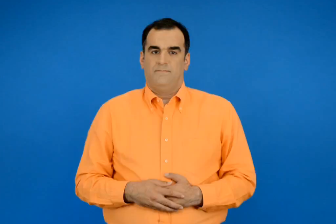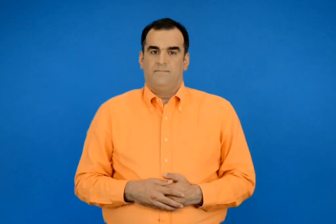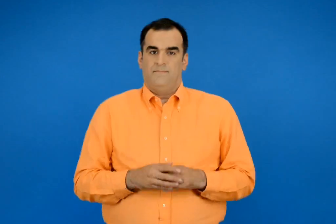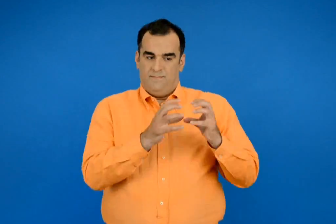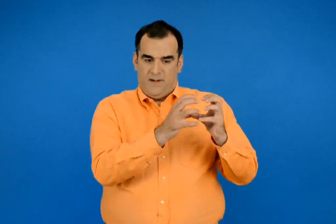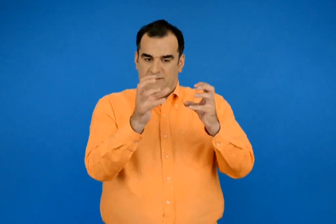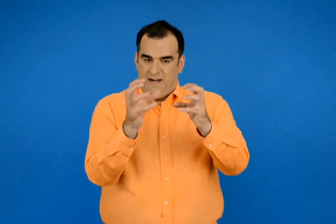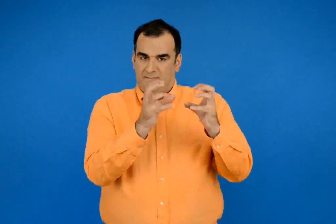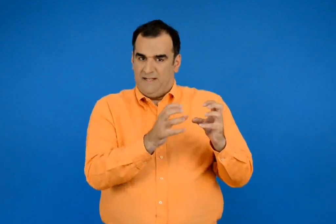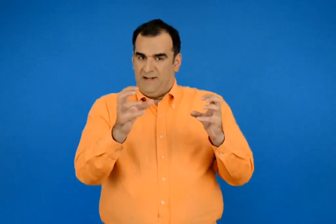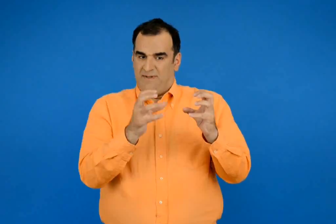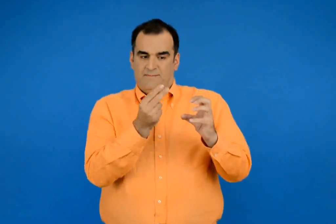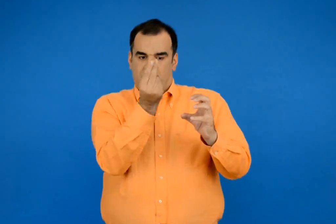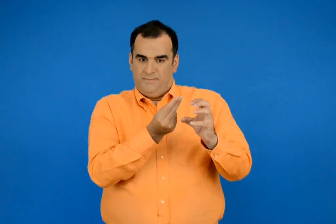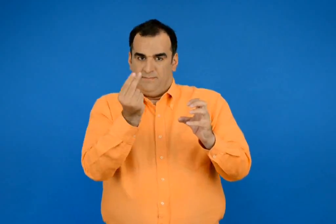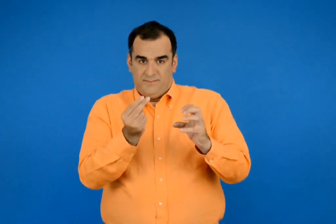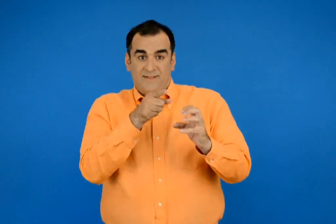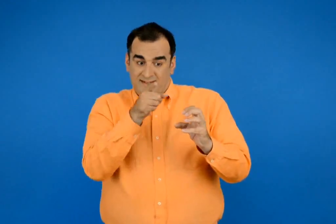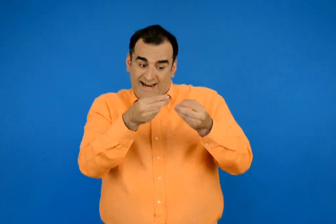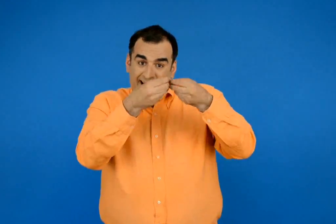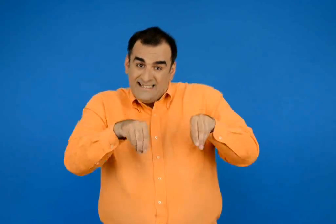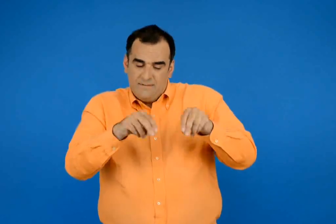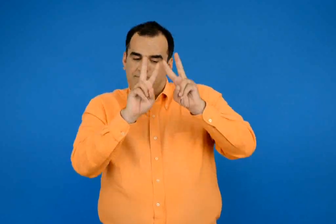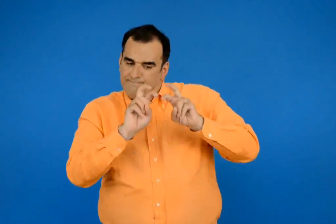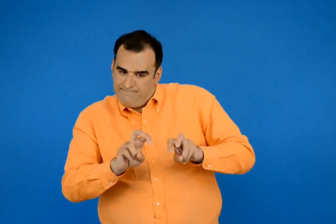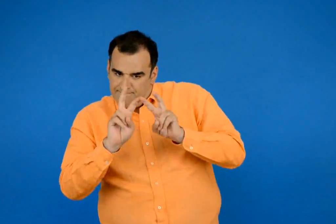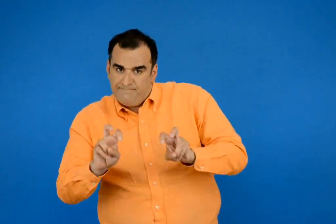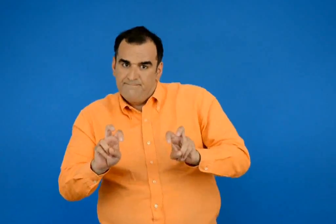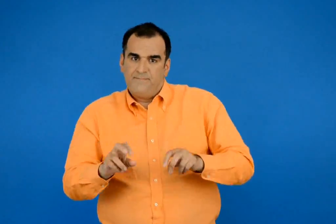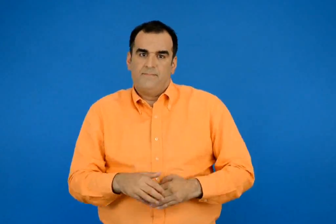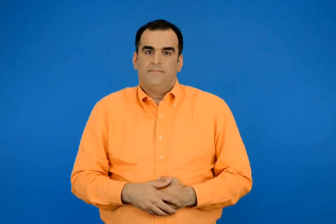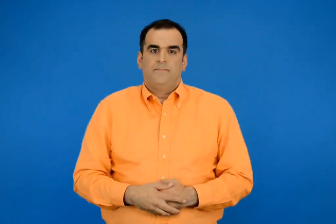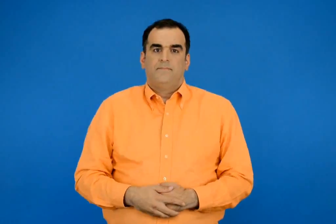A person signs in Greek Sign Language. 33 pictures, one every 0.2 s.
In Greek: ελέγχω με τη ζωγραφική
